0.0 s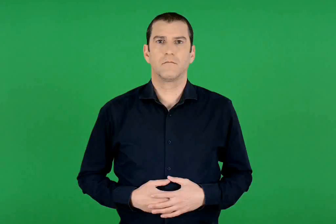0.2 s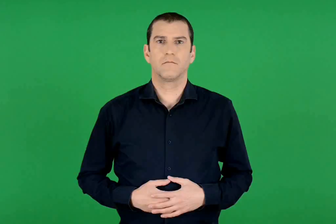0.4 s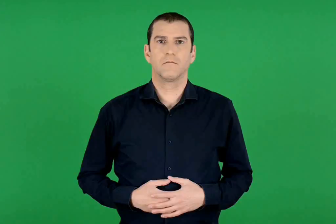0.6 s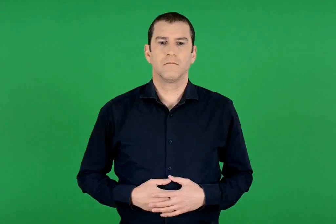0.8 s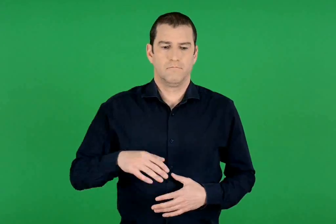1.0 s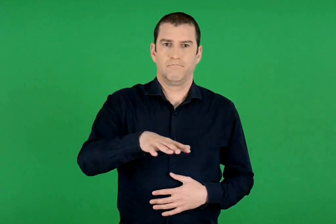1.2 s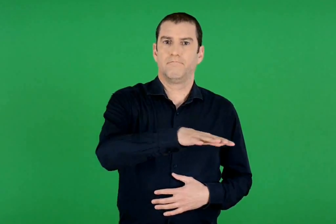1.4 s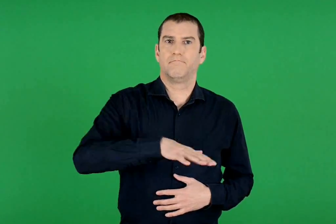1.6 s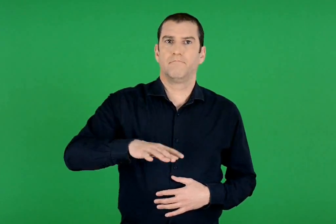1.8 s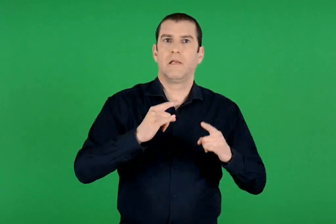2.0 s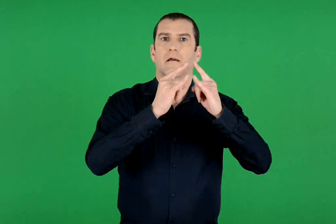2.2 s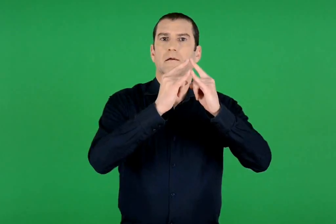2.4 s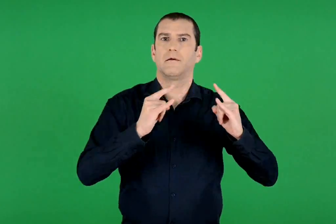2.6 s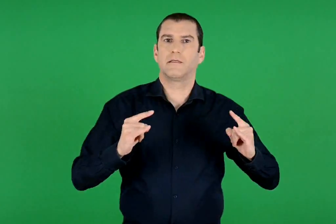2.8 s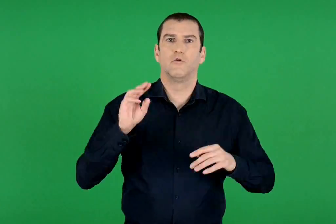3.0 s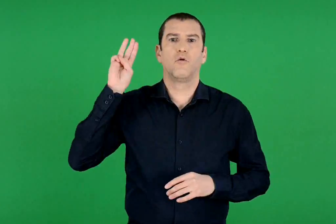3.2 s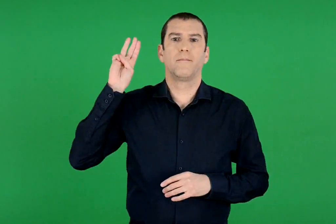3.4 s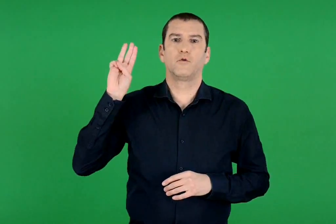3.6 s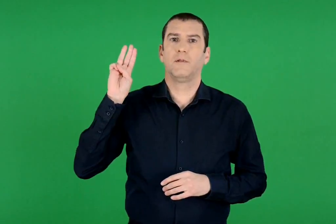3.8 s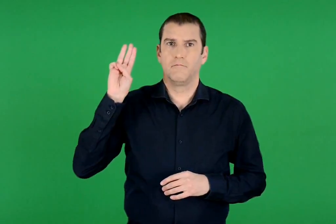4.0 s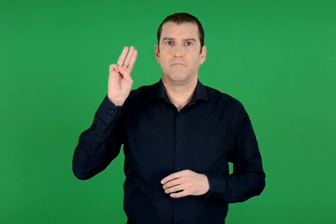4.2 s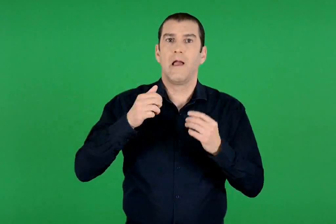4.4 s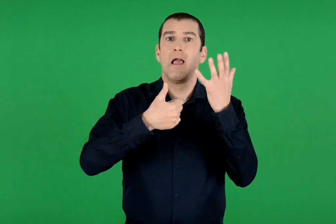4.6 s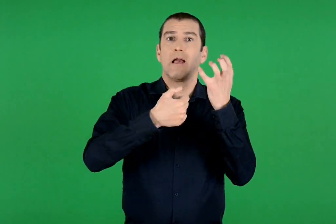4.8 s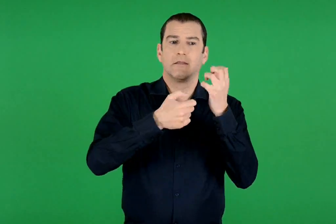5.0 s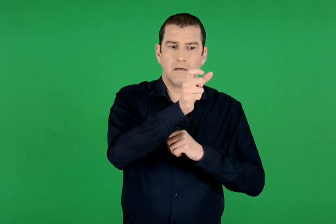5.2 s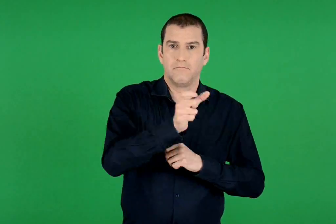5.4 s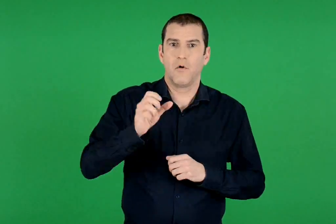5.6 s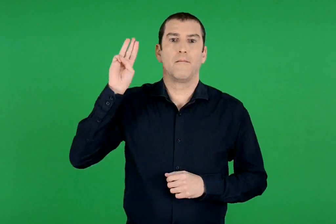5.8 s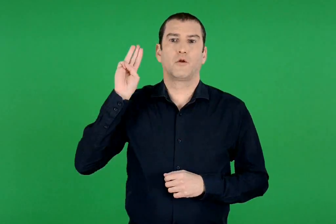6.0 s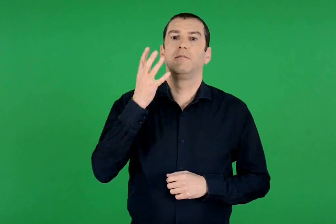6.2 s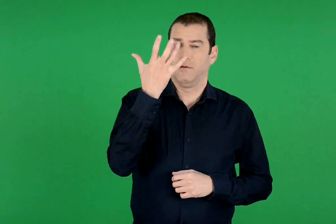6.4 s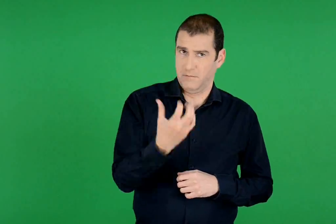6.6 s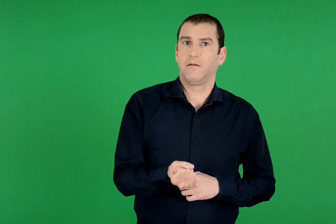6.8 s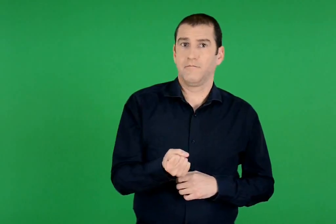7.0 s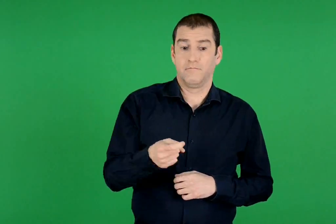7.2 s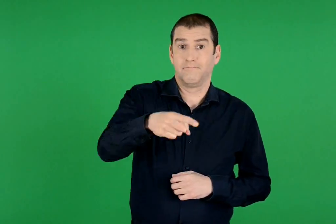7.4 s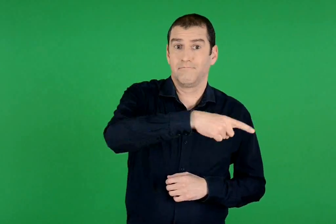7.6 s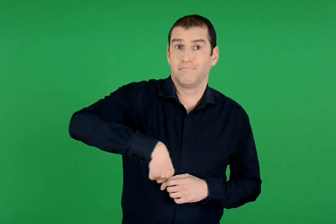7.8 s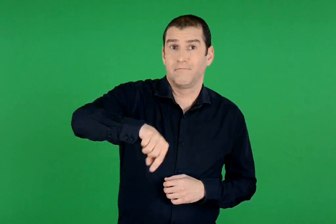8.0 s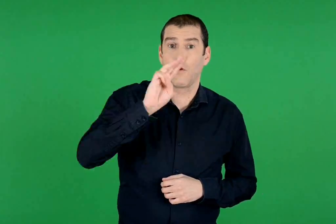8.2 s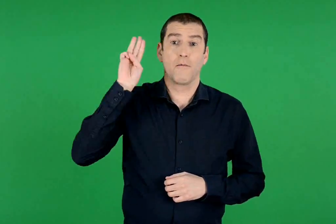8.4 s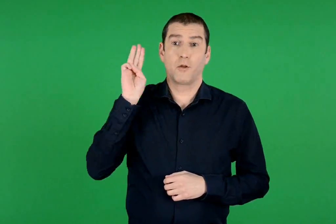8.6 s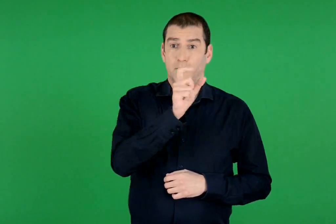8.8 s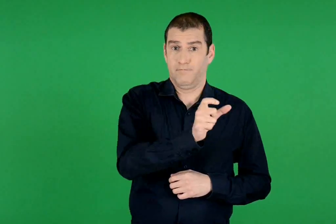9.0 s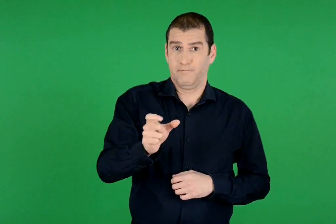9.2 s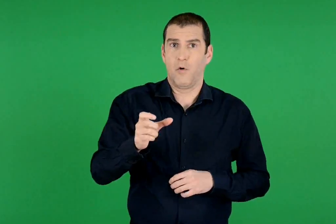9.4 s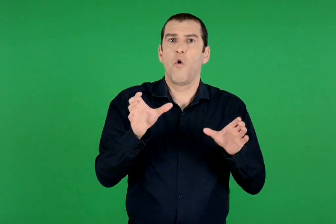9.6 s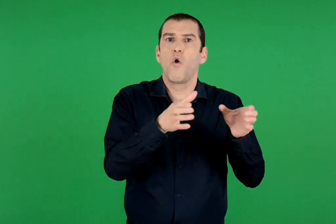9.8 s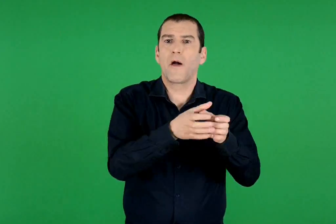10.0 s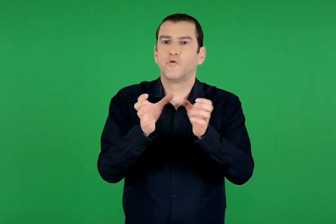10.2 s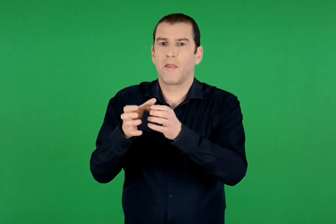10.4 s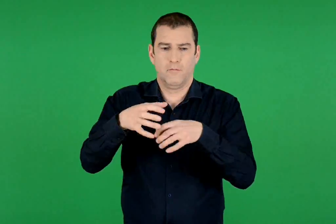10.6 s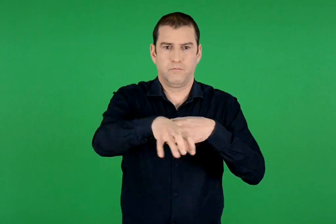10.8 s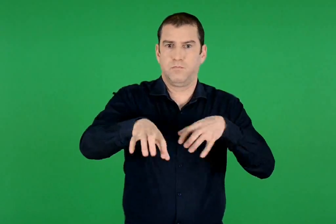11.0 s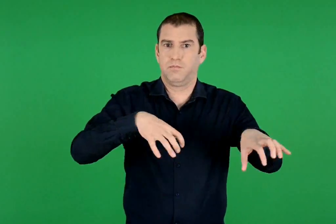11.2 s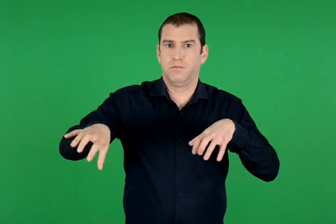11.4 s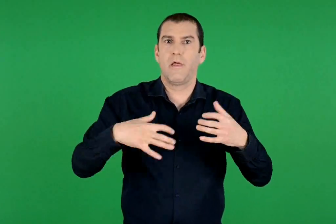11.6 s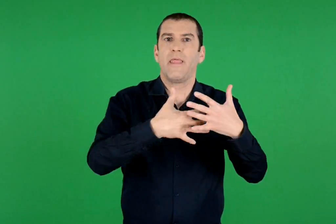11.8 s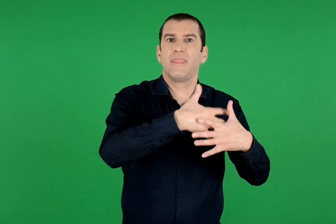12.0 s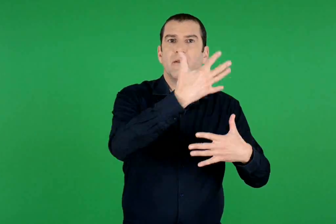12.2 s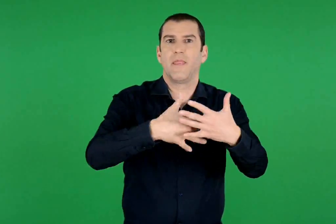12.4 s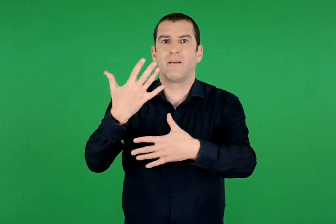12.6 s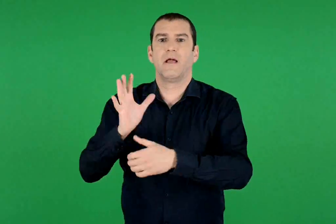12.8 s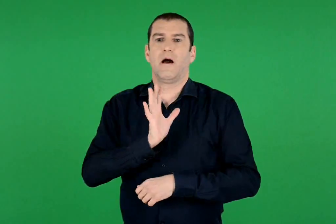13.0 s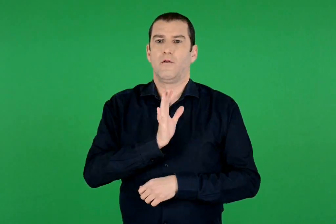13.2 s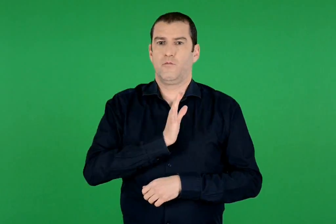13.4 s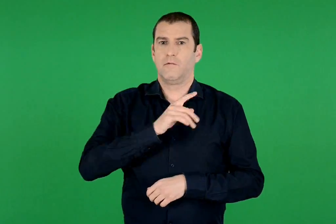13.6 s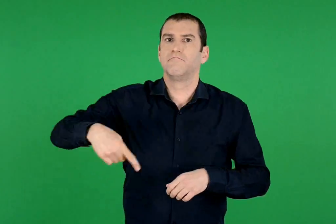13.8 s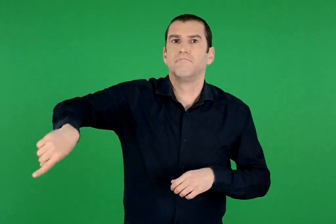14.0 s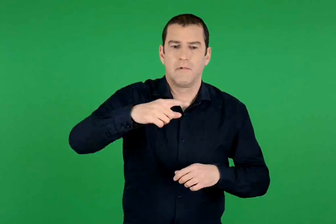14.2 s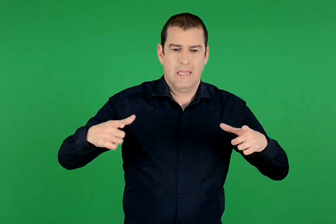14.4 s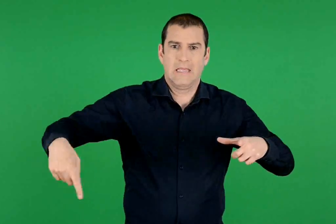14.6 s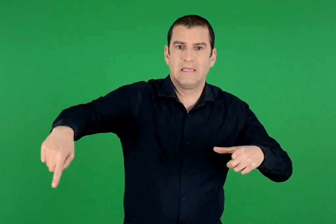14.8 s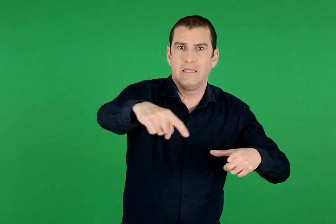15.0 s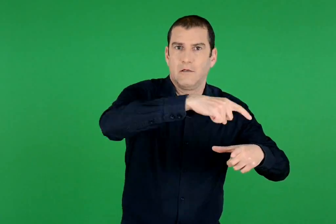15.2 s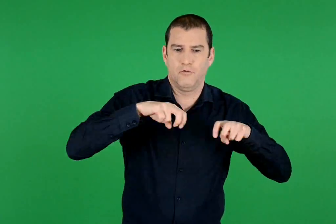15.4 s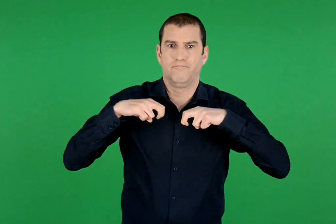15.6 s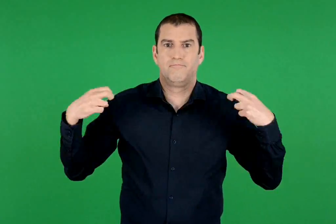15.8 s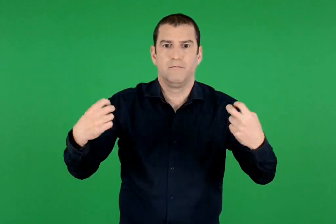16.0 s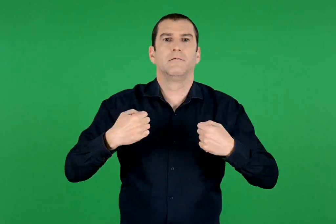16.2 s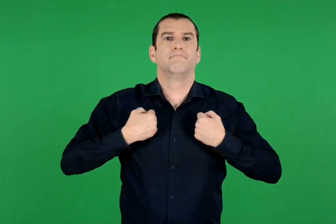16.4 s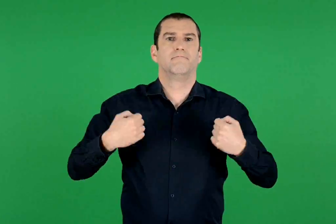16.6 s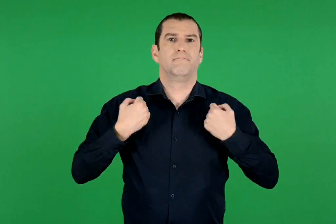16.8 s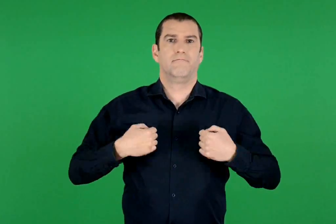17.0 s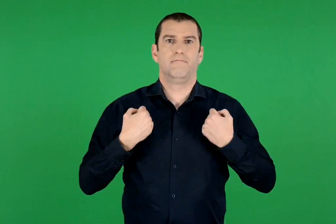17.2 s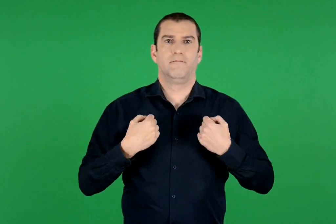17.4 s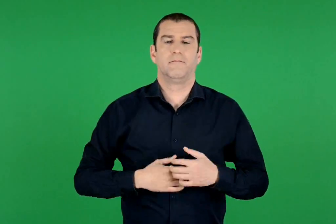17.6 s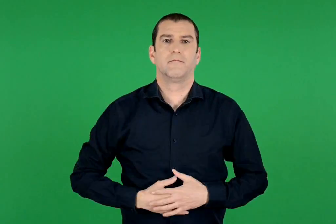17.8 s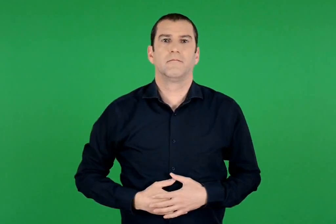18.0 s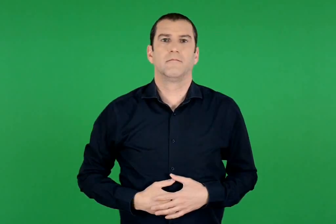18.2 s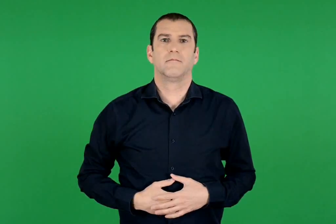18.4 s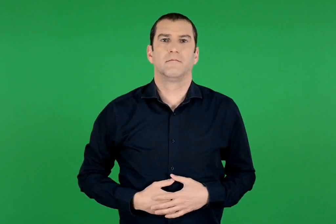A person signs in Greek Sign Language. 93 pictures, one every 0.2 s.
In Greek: σε μια κατασκήνωση προσκόπων υπάρχουν 60 πρόσκοποι. οι πρόσκοποι χωρίζονται σε ομάδες των 15 ατόμων και σχηματίζουν κύκλους , για να παίξουν παιχνίδια
